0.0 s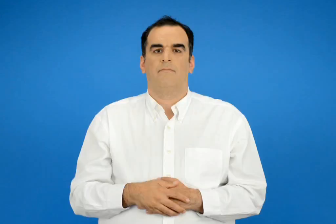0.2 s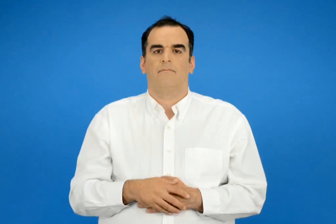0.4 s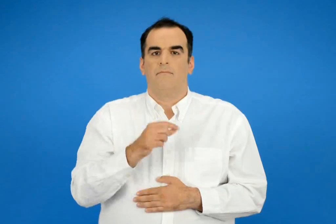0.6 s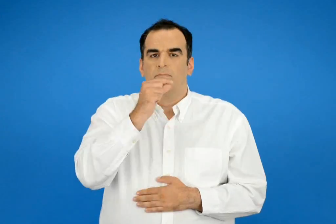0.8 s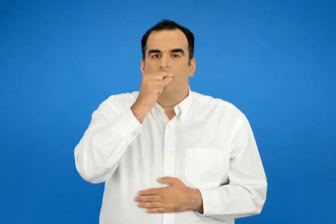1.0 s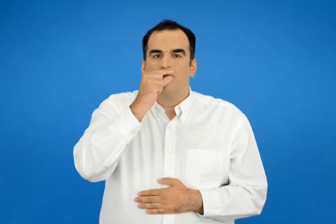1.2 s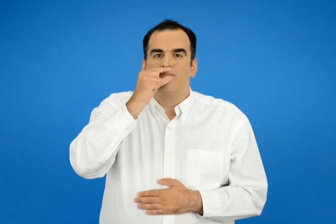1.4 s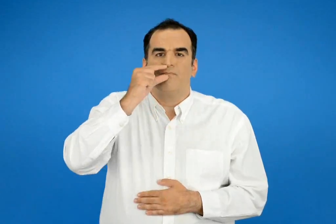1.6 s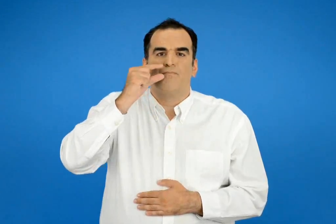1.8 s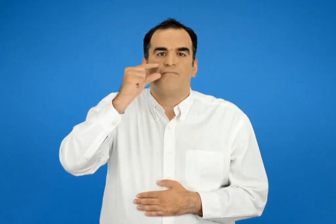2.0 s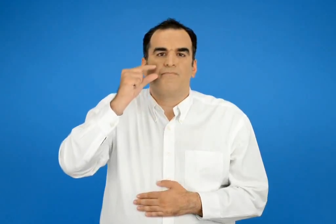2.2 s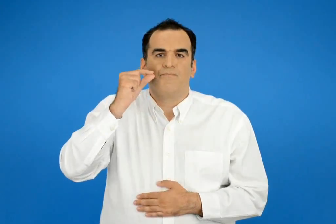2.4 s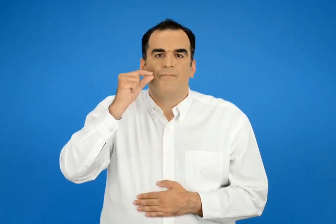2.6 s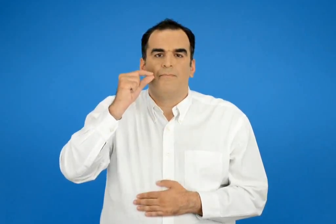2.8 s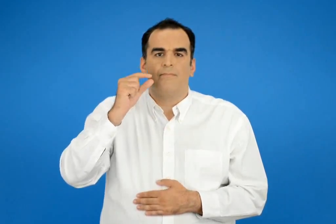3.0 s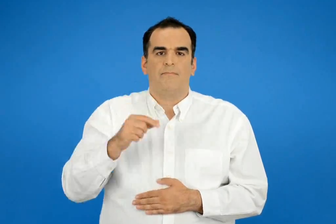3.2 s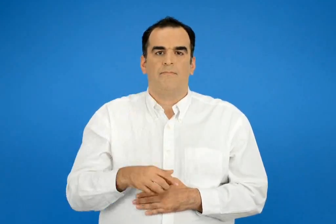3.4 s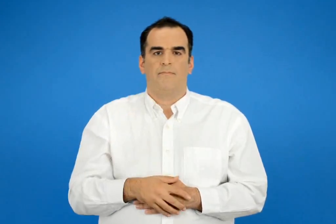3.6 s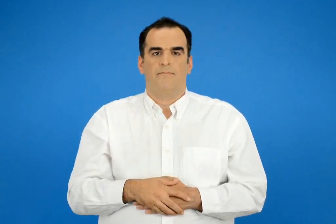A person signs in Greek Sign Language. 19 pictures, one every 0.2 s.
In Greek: χοντρά
